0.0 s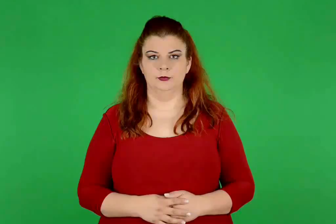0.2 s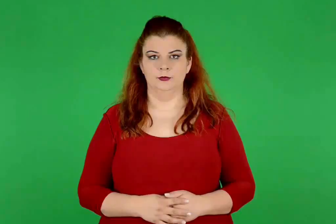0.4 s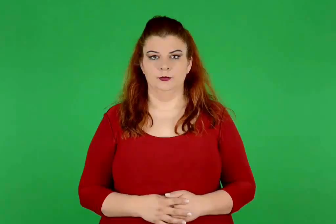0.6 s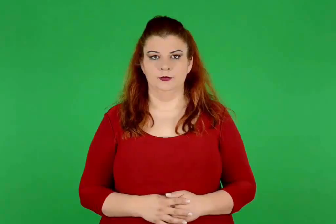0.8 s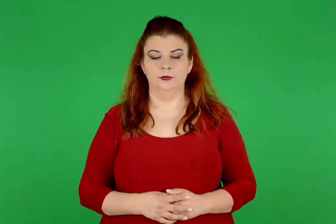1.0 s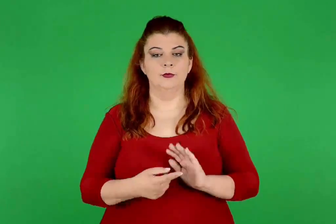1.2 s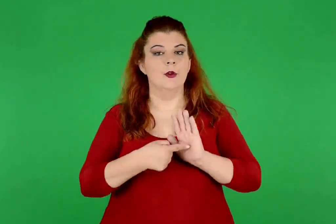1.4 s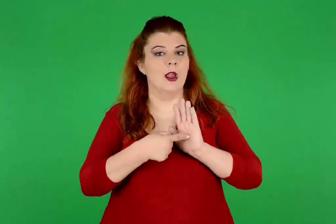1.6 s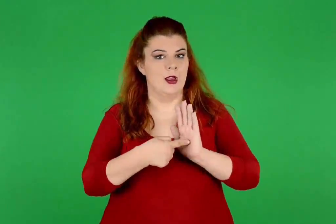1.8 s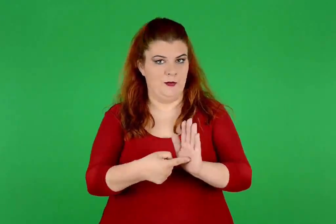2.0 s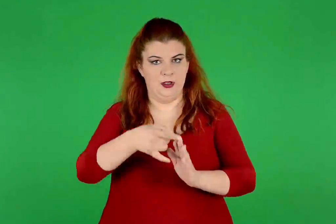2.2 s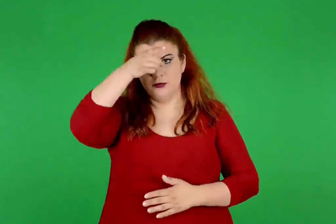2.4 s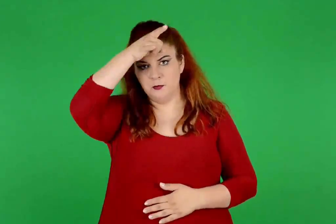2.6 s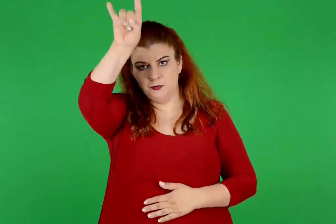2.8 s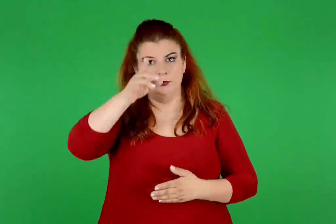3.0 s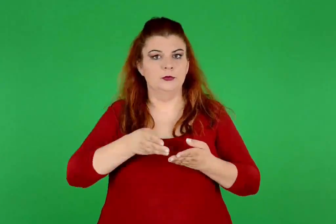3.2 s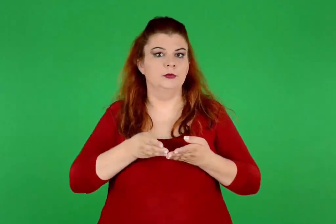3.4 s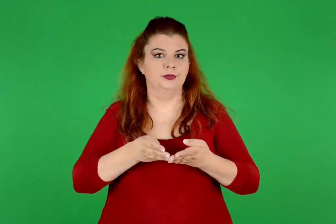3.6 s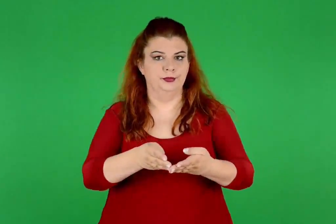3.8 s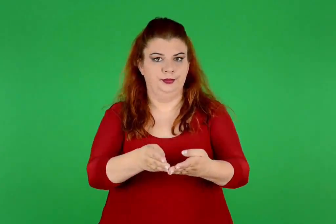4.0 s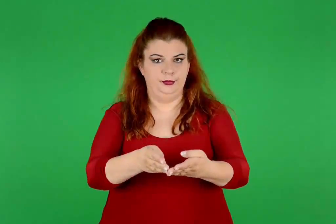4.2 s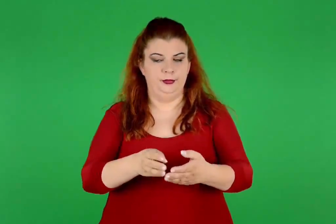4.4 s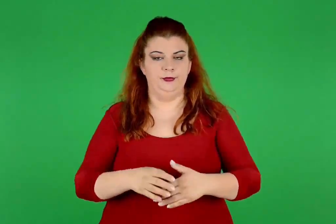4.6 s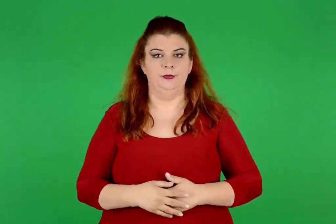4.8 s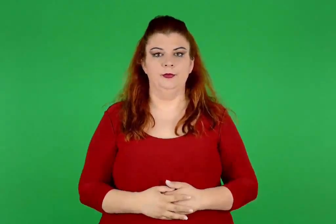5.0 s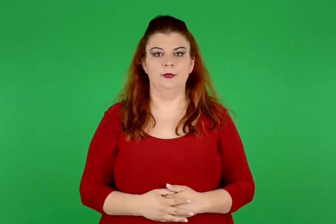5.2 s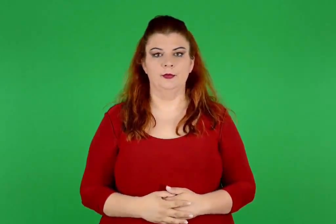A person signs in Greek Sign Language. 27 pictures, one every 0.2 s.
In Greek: αναπαράσταση μινωικού καραβιού
